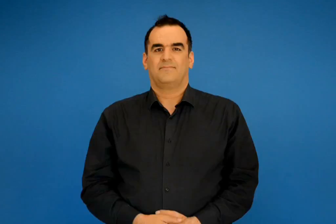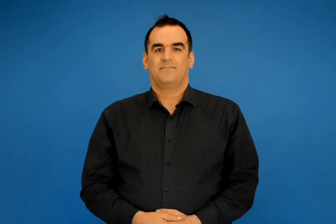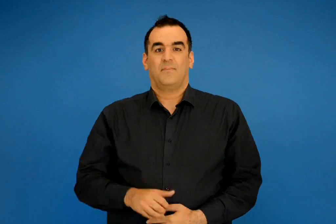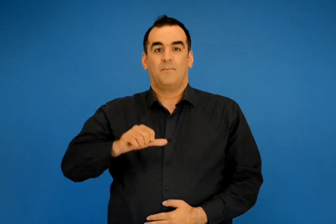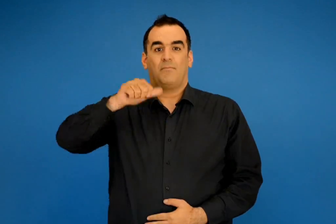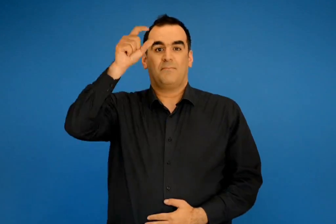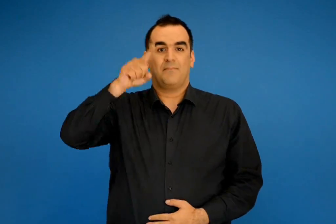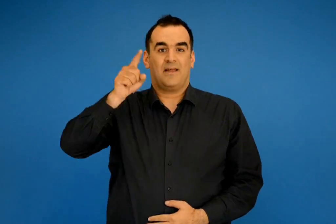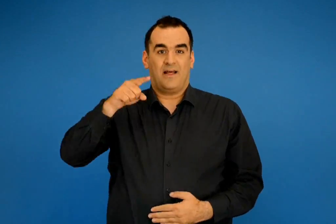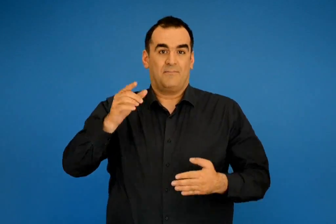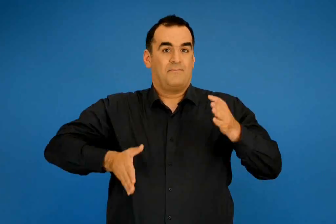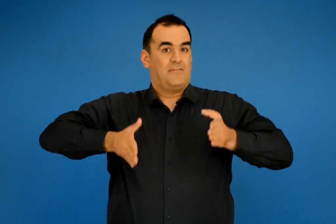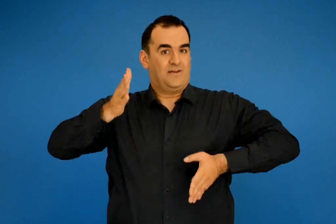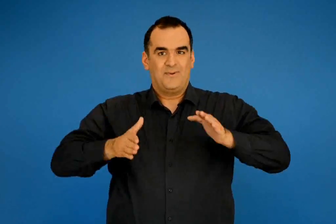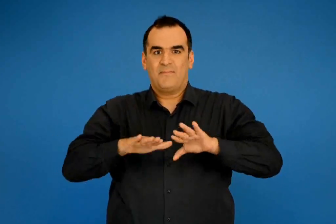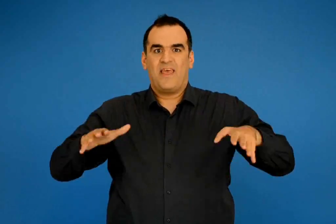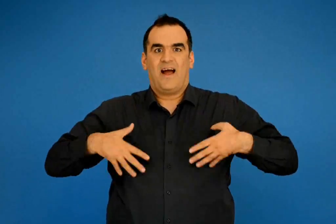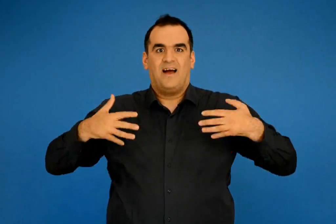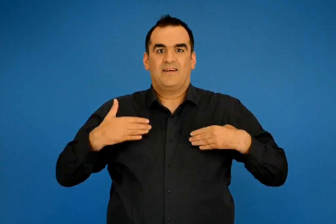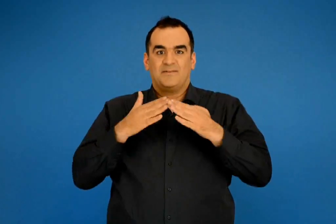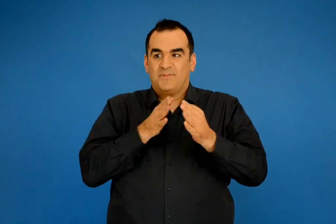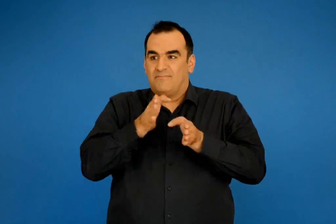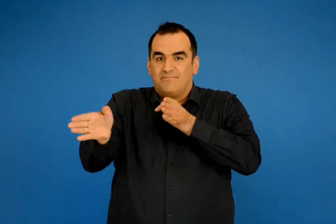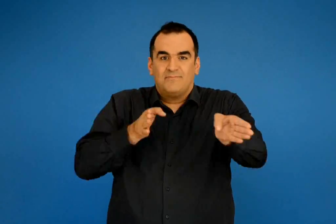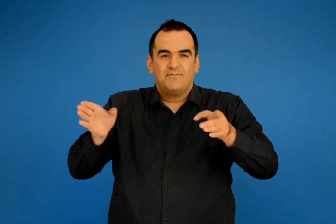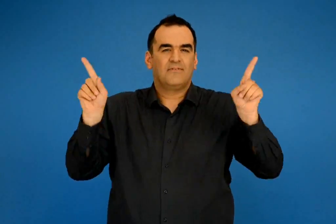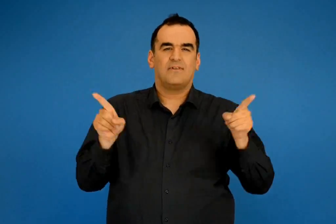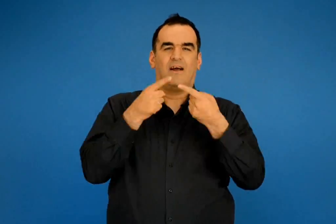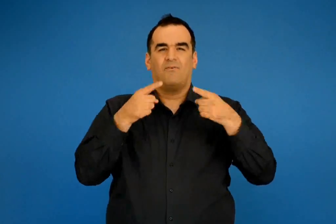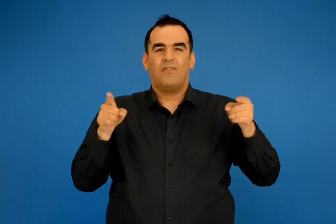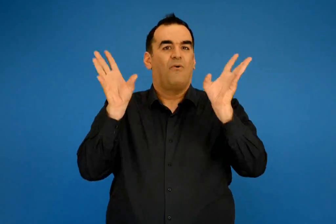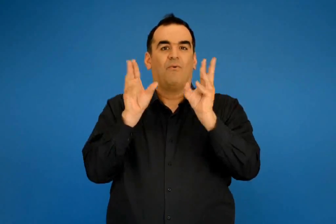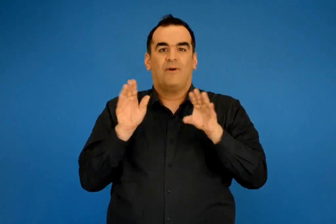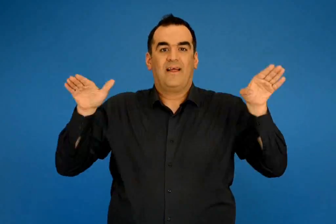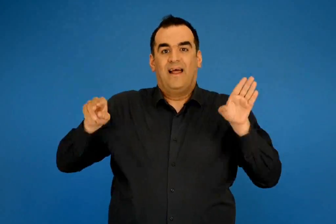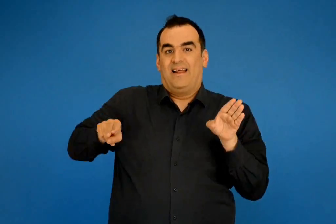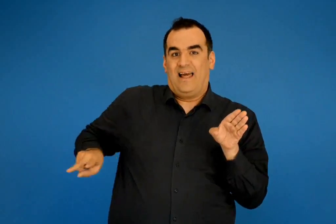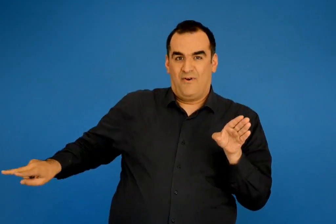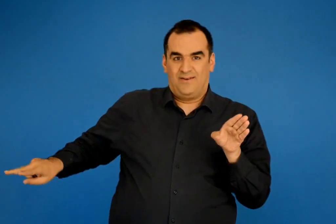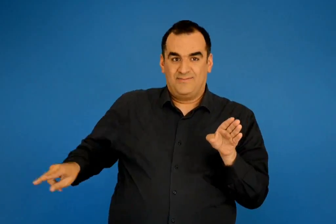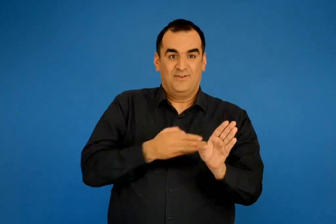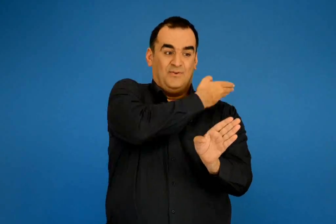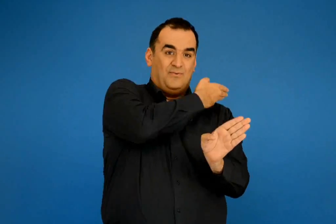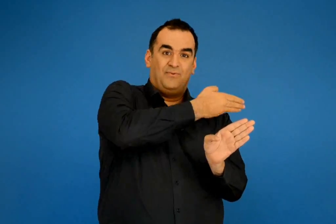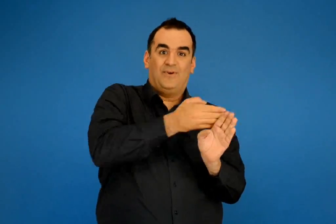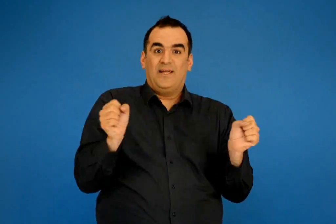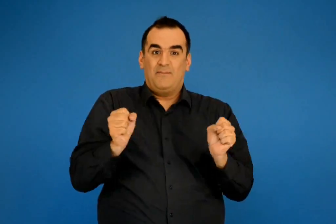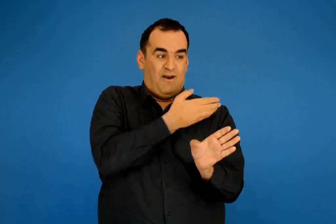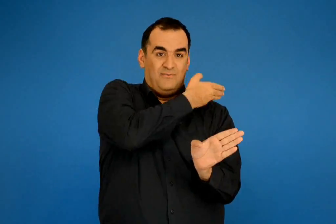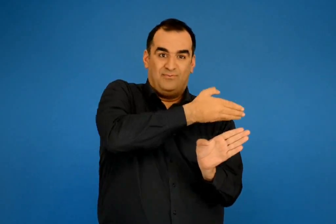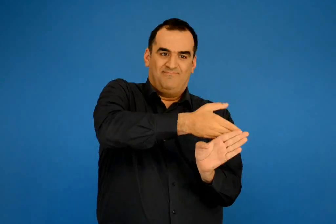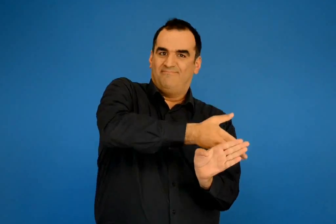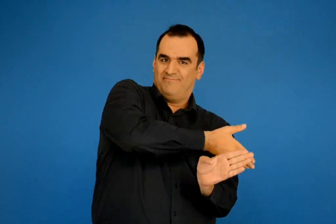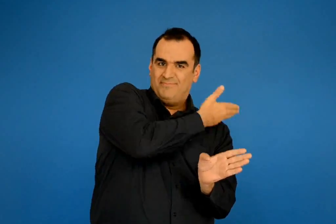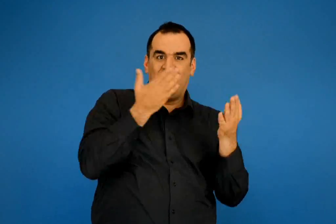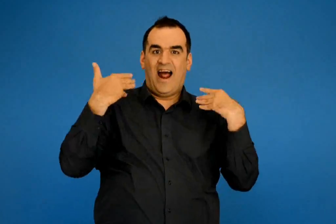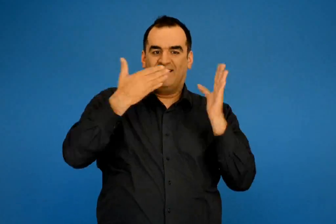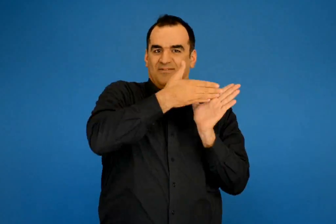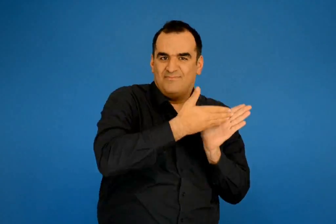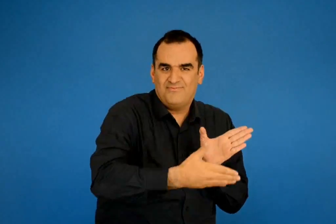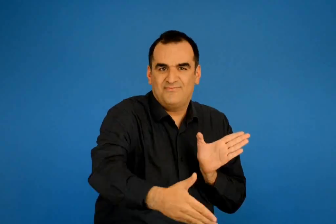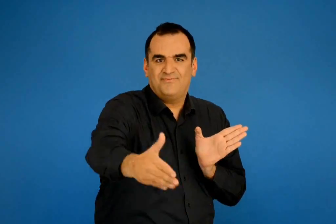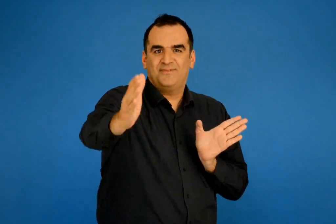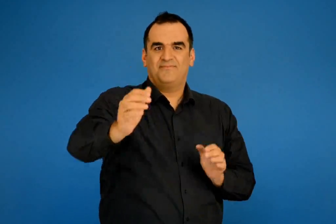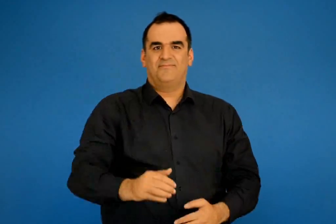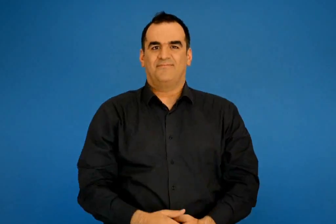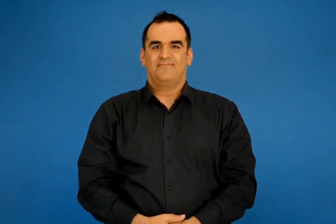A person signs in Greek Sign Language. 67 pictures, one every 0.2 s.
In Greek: την πρώτη μέρα του μάρτη τα παιδιά επισκέπτονται τα σπίτια τραγουδώντας το τραγούδι της χελιδόνας για να δείξουν το τέλος του χειμώνα και τον ερχομό της άνοιξης
